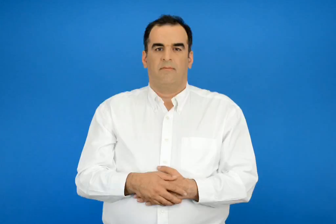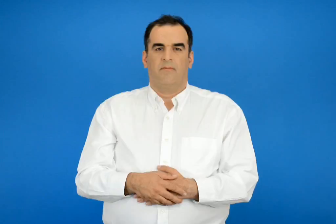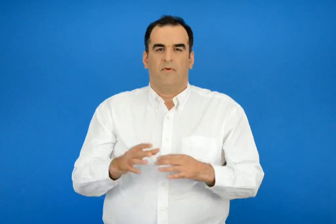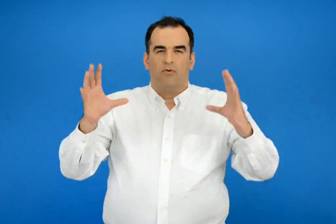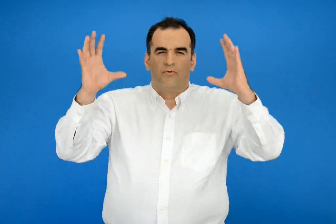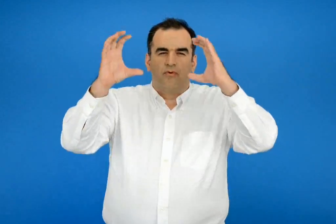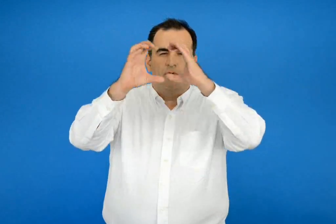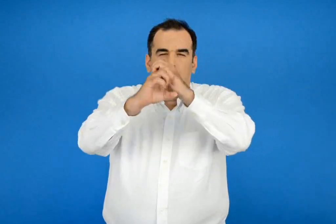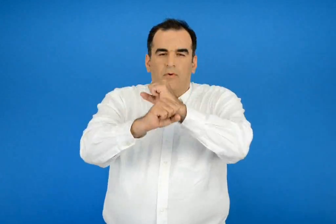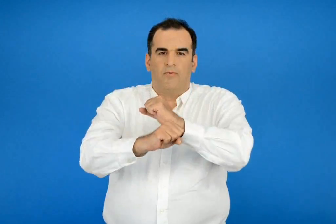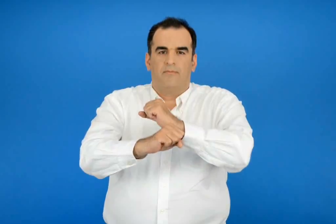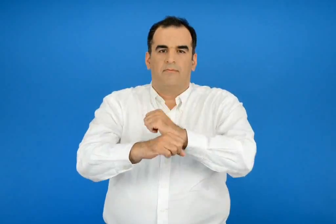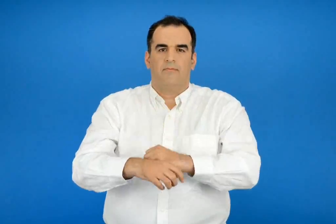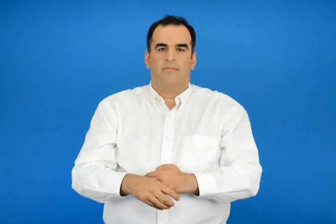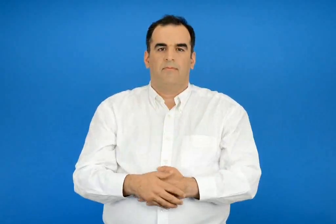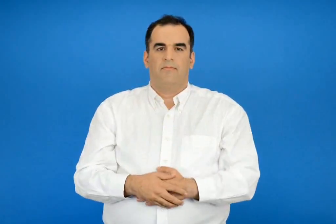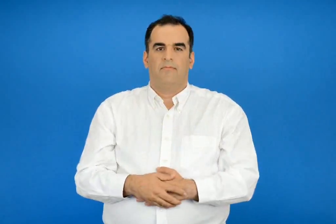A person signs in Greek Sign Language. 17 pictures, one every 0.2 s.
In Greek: σκοτεινό
